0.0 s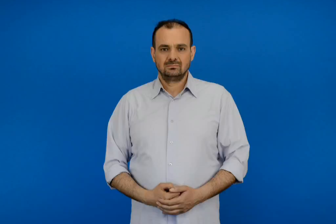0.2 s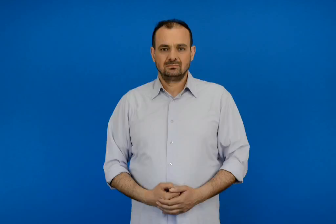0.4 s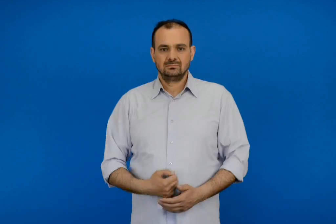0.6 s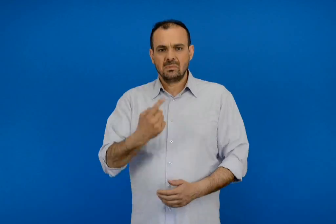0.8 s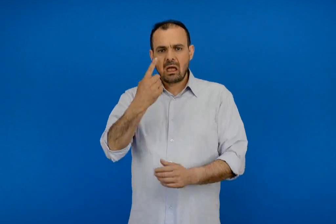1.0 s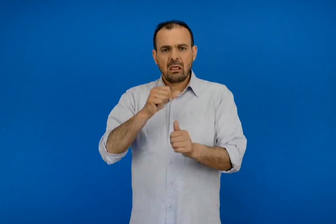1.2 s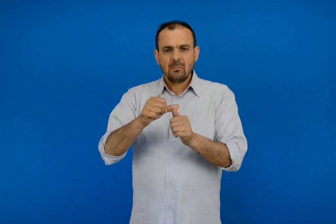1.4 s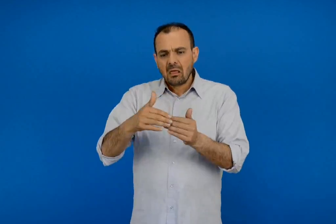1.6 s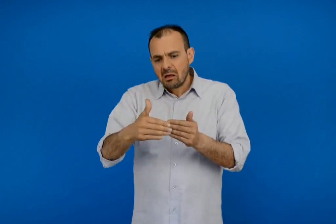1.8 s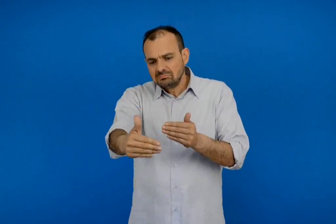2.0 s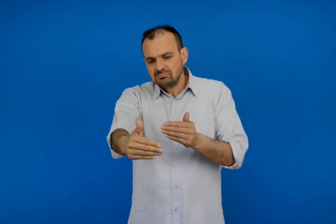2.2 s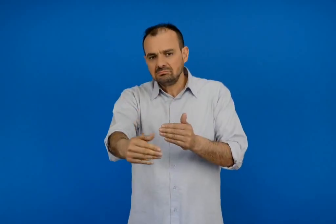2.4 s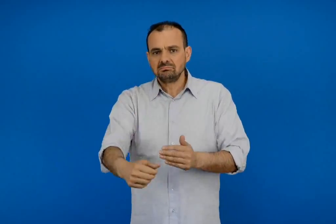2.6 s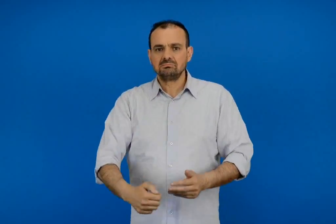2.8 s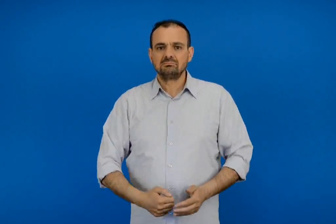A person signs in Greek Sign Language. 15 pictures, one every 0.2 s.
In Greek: σε εάν μηνά
